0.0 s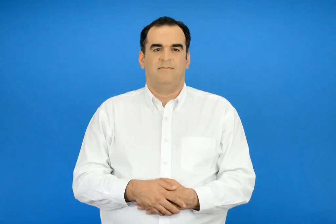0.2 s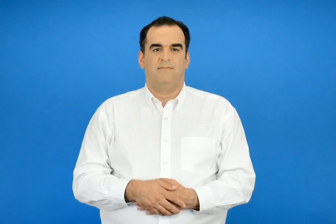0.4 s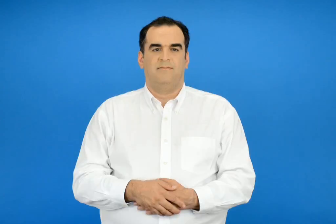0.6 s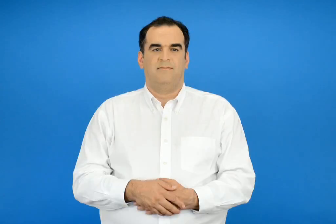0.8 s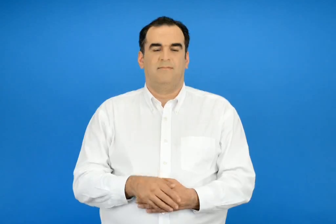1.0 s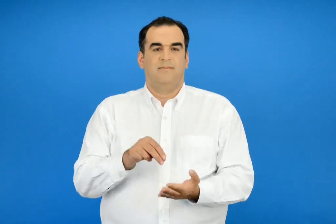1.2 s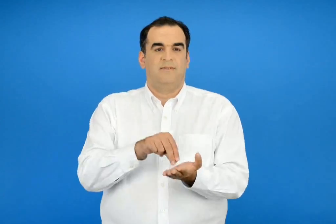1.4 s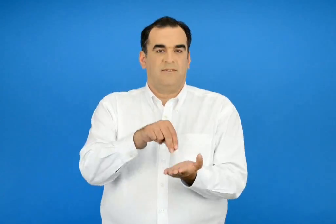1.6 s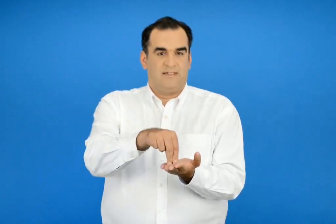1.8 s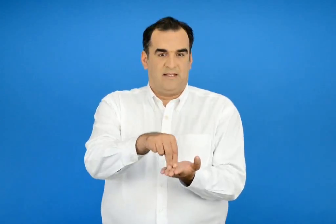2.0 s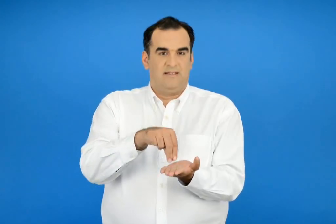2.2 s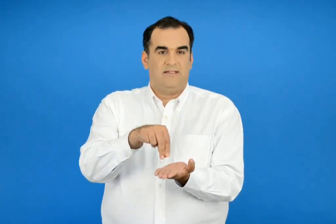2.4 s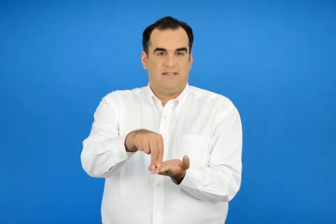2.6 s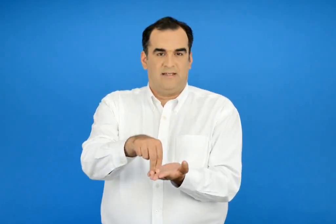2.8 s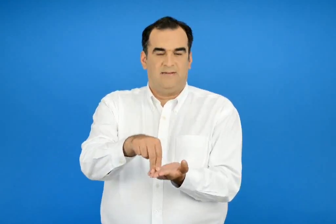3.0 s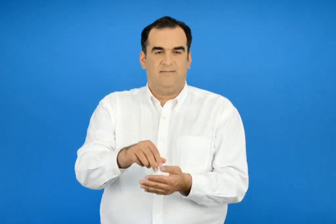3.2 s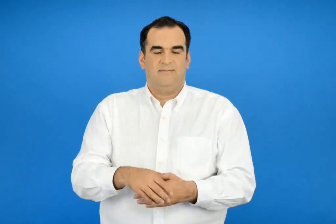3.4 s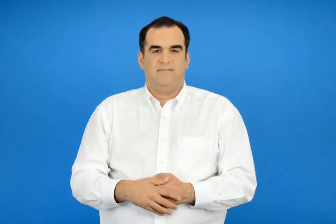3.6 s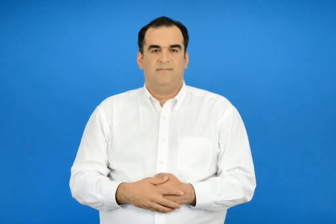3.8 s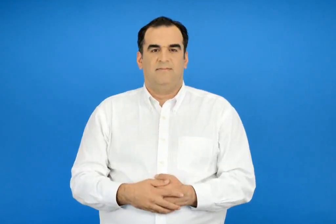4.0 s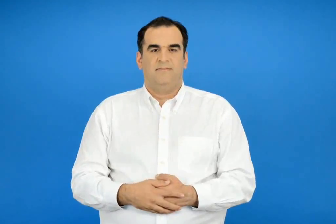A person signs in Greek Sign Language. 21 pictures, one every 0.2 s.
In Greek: σκάκι
